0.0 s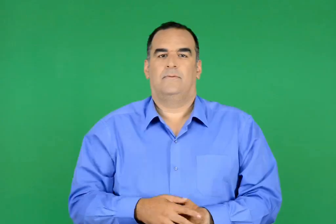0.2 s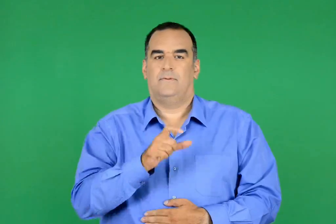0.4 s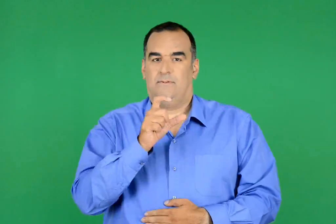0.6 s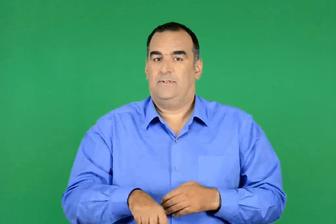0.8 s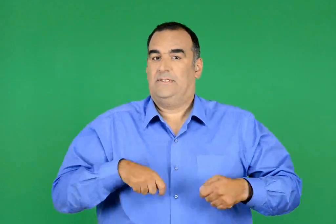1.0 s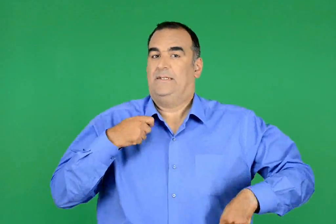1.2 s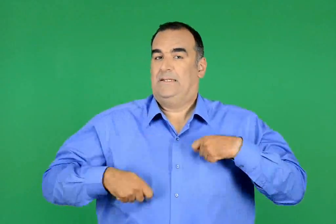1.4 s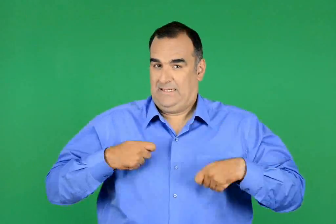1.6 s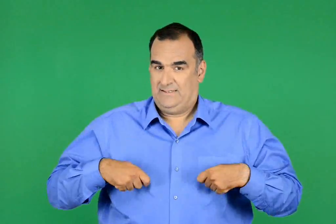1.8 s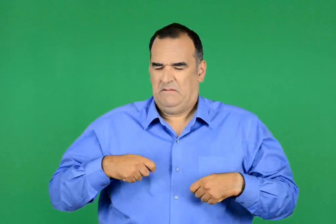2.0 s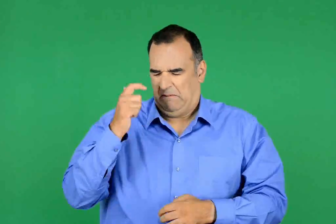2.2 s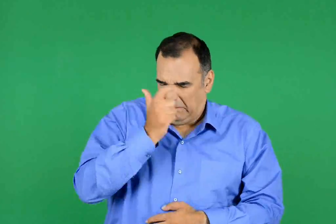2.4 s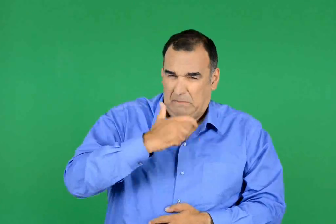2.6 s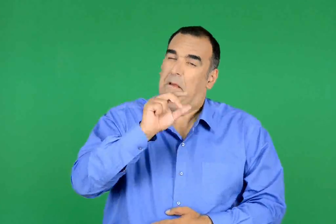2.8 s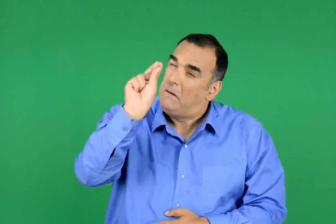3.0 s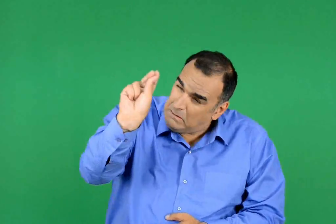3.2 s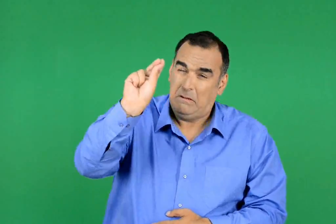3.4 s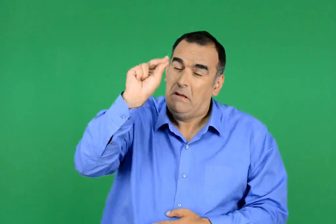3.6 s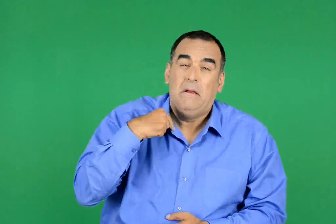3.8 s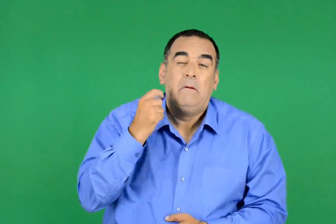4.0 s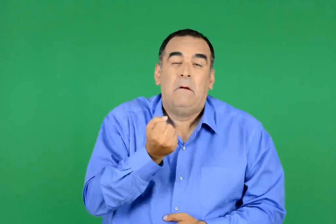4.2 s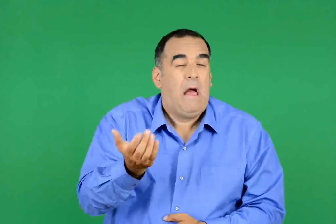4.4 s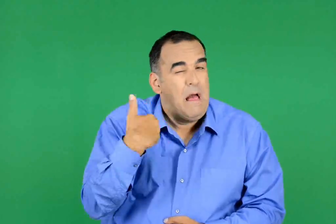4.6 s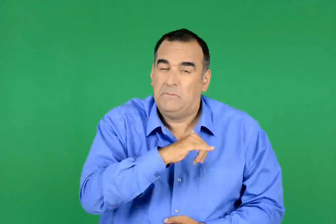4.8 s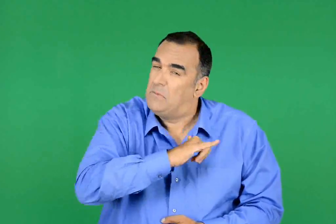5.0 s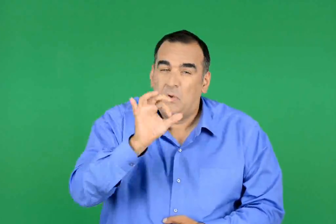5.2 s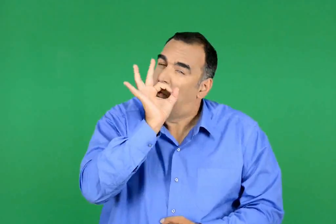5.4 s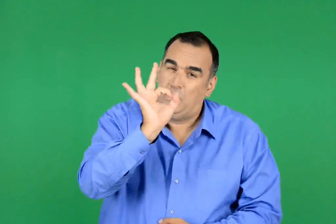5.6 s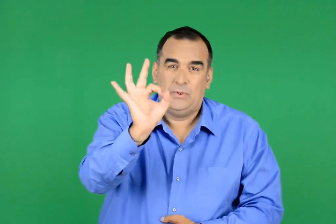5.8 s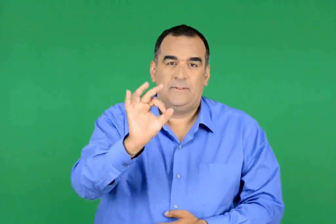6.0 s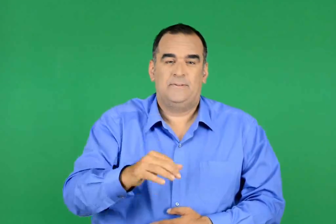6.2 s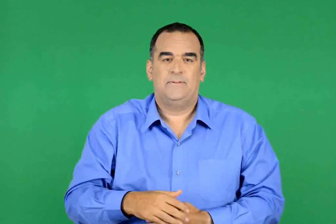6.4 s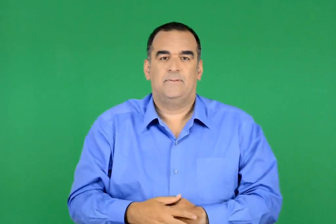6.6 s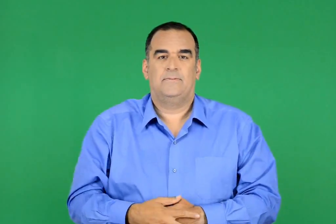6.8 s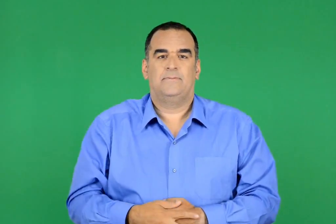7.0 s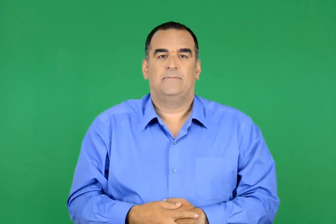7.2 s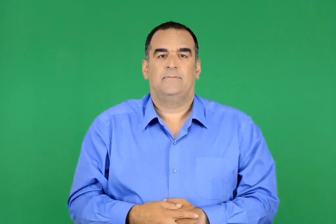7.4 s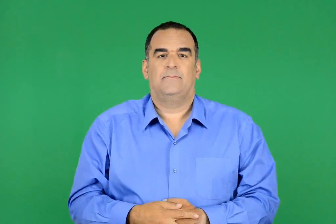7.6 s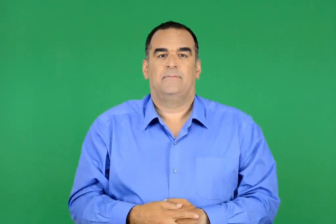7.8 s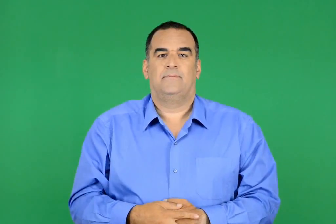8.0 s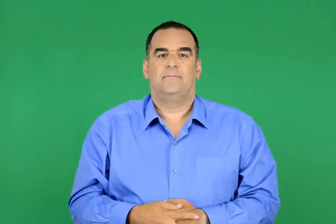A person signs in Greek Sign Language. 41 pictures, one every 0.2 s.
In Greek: όχι , όχι , σας ορκίζομαι , είπε κλαίγοντας ο γκρινιάρης. ποτέ δε µου πόνεσε δόντι
